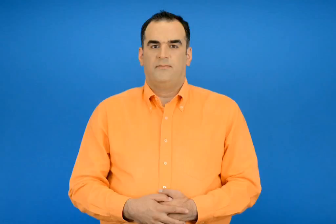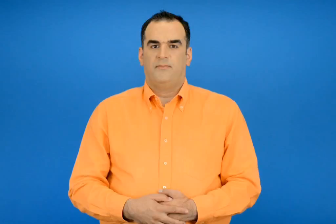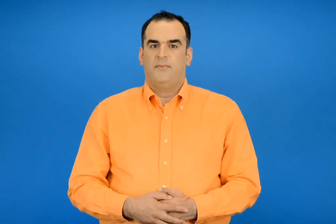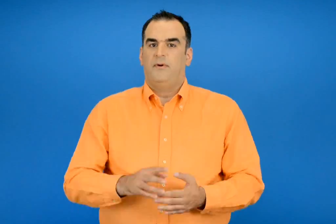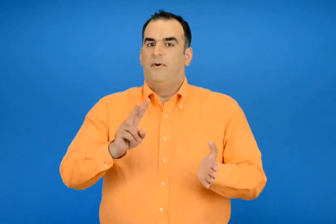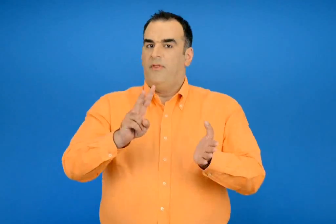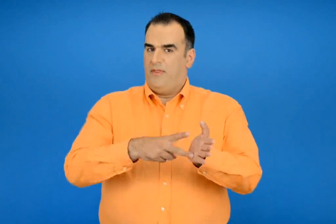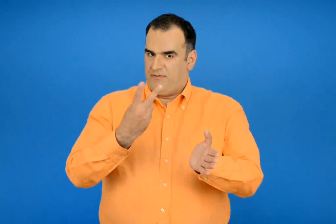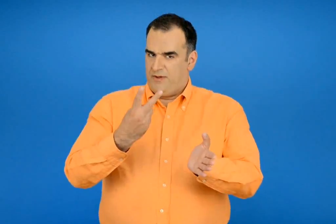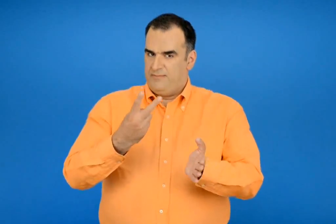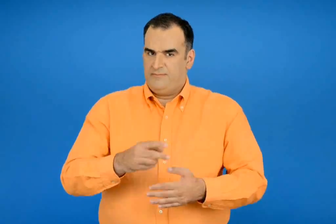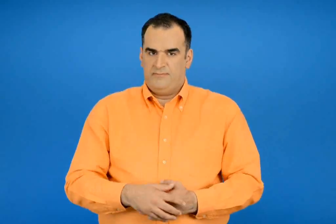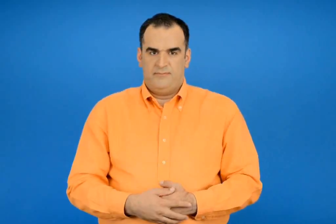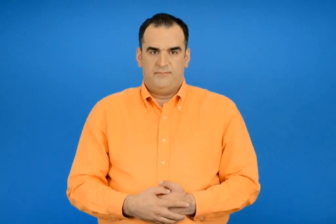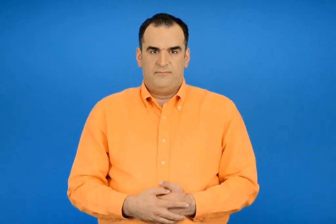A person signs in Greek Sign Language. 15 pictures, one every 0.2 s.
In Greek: 2η φορά
